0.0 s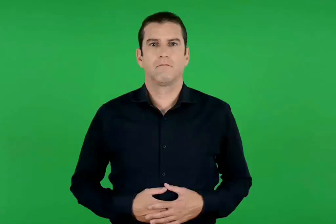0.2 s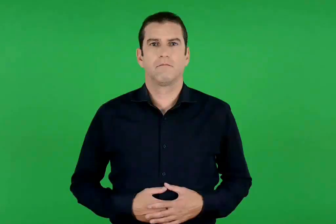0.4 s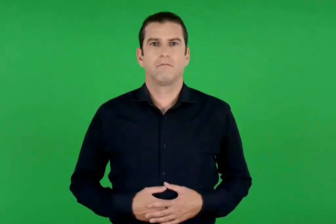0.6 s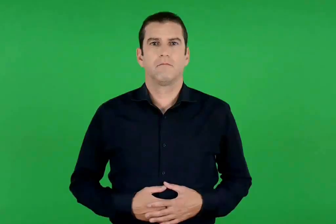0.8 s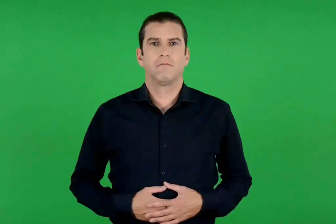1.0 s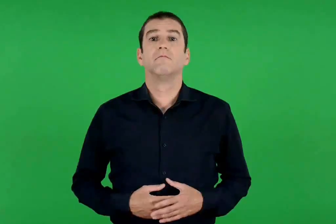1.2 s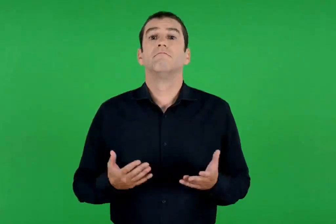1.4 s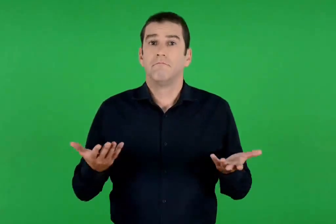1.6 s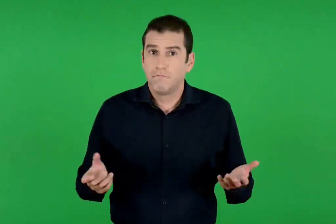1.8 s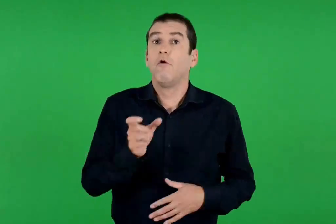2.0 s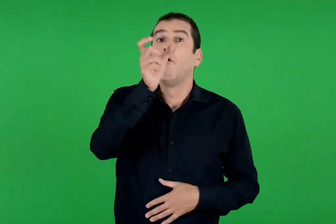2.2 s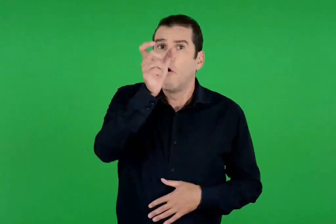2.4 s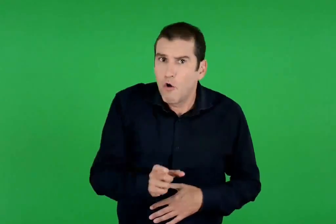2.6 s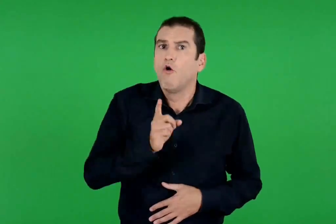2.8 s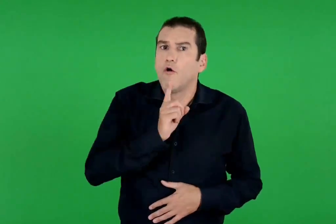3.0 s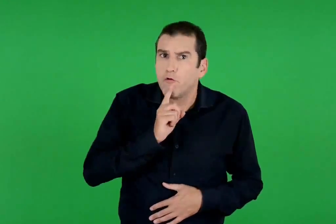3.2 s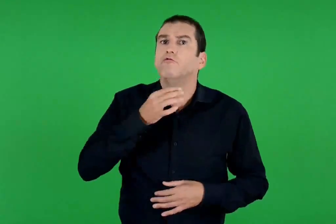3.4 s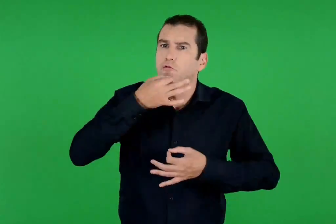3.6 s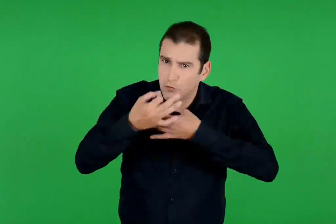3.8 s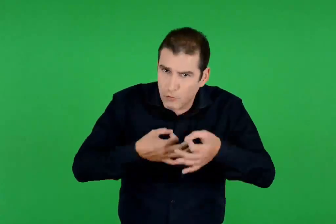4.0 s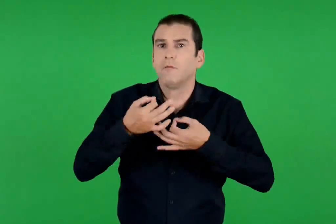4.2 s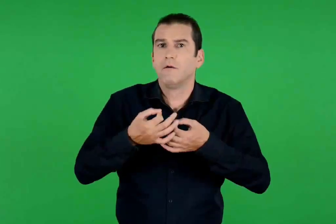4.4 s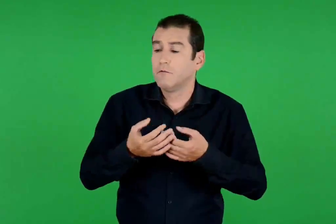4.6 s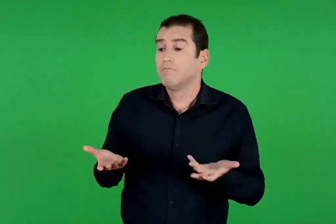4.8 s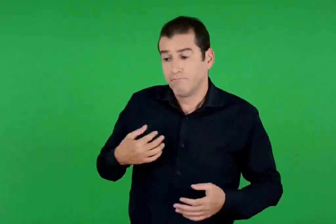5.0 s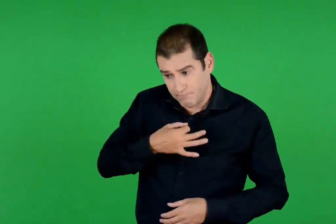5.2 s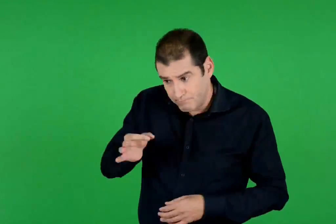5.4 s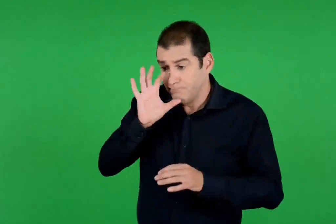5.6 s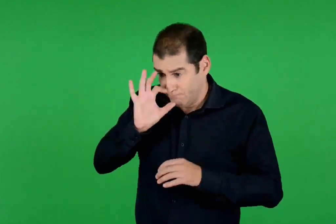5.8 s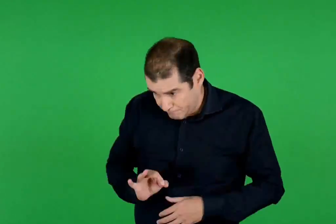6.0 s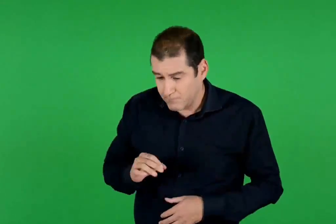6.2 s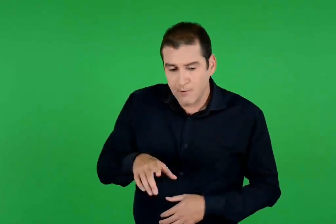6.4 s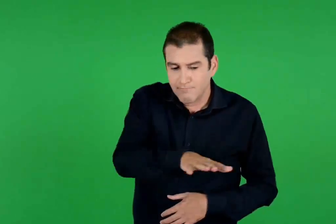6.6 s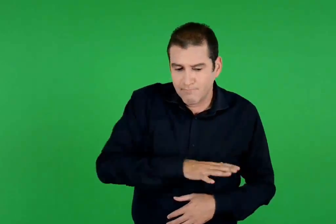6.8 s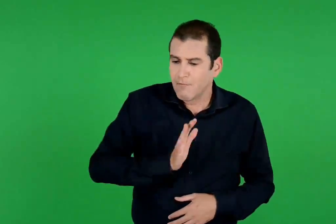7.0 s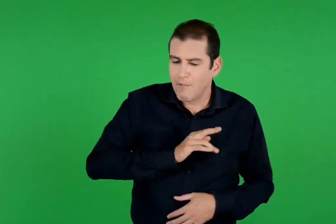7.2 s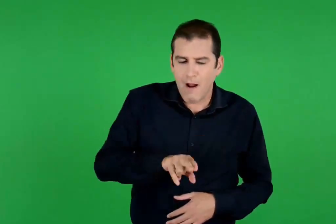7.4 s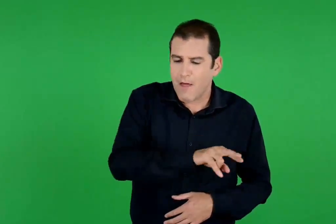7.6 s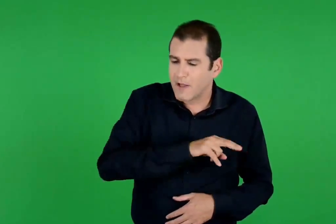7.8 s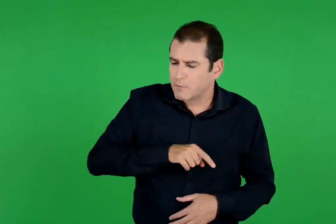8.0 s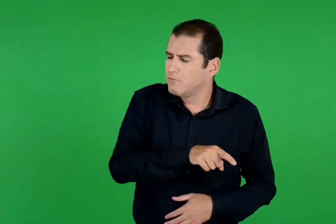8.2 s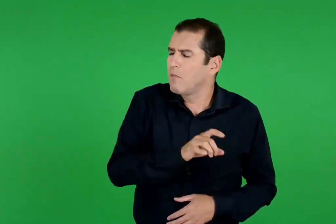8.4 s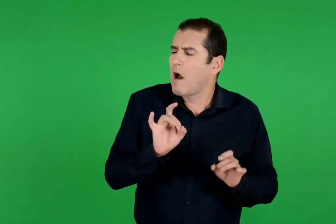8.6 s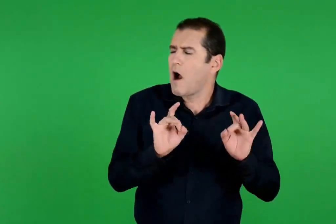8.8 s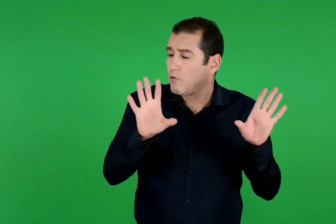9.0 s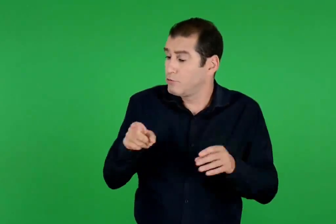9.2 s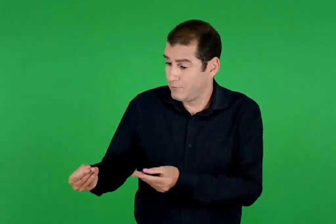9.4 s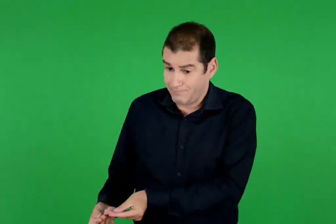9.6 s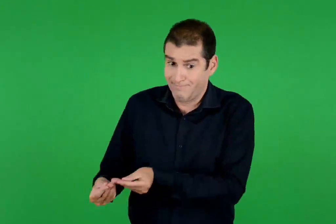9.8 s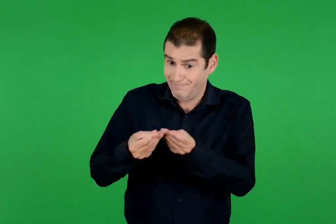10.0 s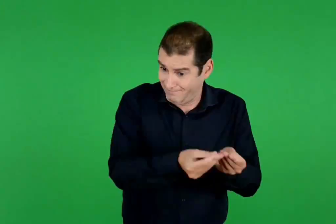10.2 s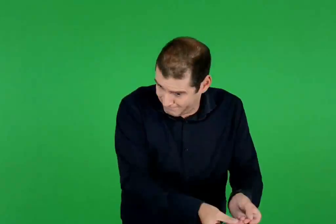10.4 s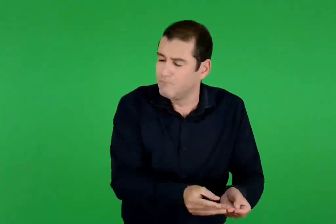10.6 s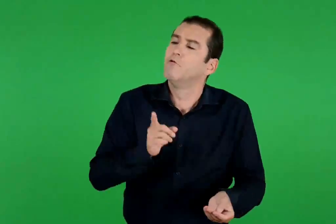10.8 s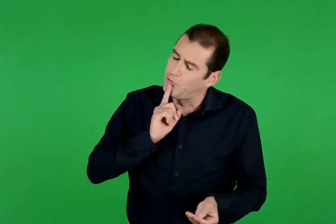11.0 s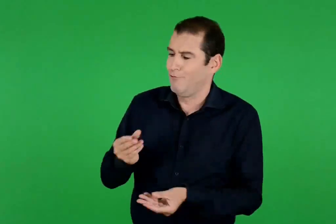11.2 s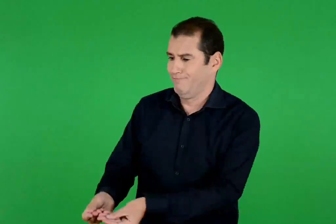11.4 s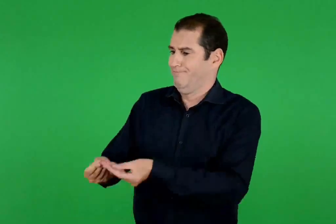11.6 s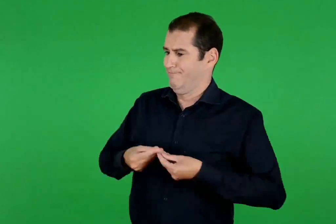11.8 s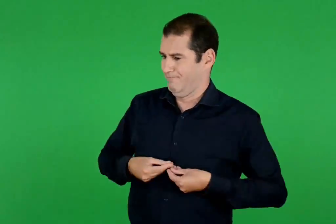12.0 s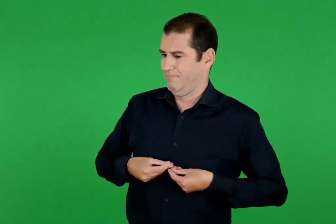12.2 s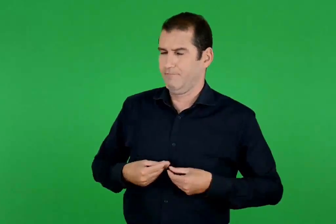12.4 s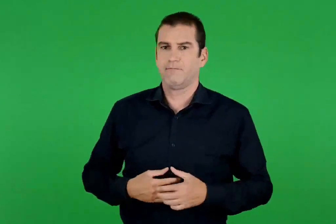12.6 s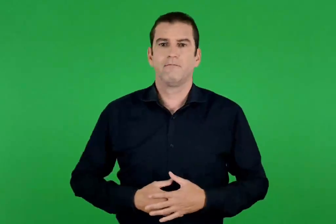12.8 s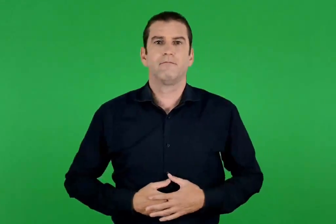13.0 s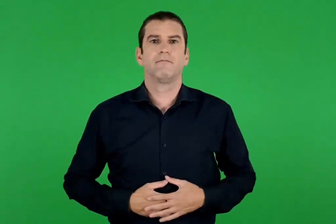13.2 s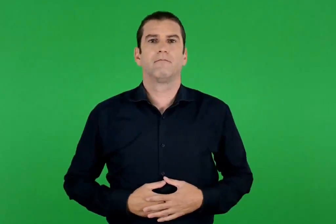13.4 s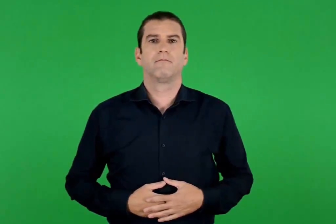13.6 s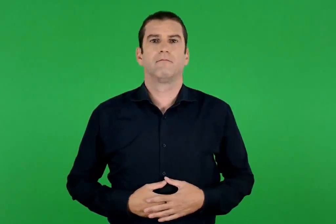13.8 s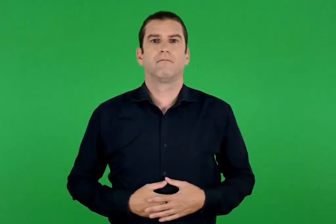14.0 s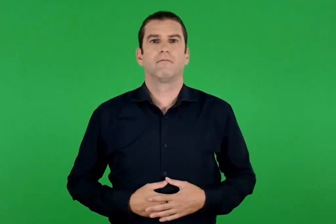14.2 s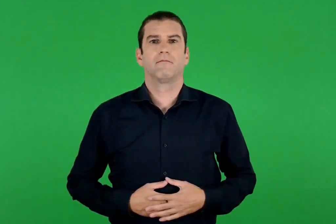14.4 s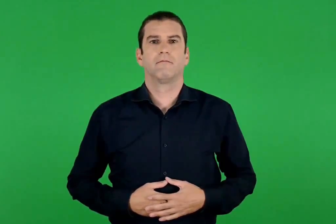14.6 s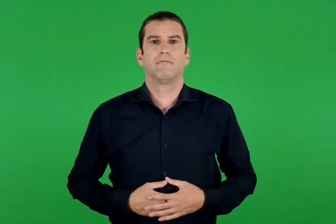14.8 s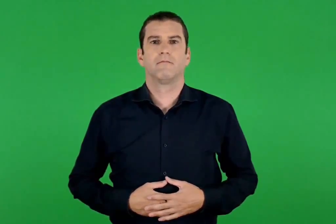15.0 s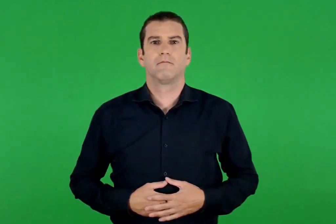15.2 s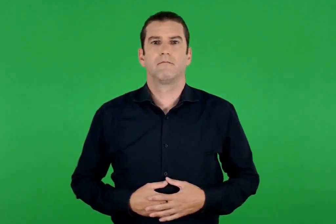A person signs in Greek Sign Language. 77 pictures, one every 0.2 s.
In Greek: το είπε άλλωστε και ο ίδιος σας βεβαιώνω πως αφού τα κάνατε αυτά για έναν από τους άσημους αδερφούς μου , τα κάνατε για μένα
